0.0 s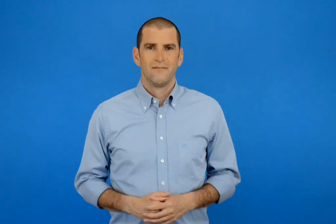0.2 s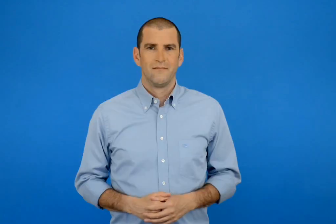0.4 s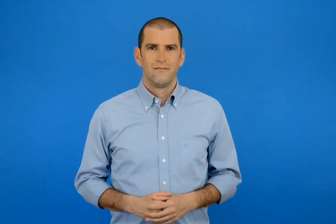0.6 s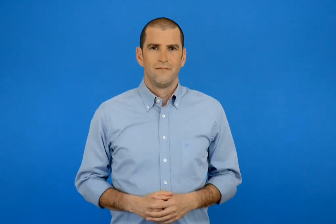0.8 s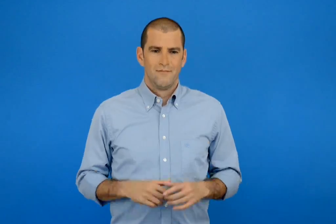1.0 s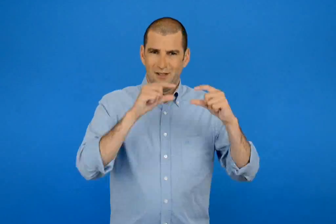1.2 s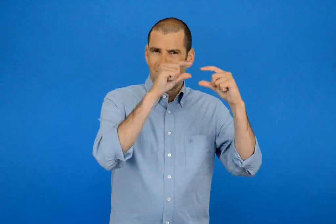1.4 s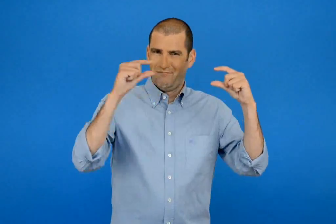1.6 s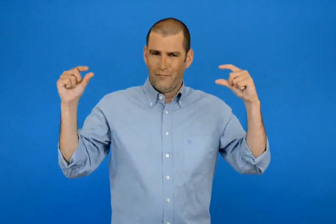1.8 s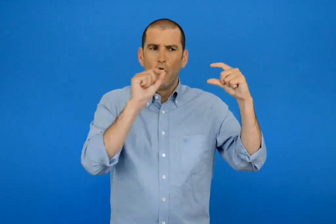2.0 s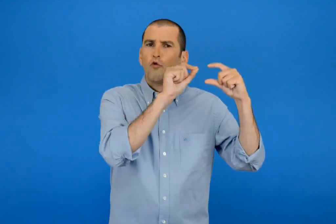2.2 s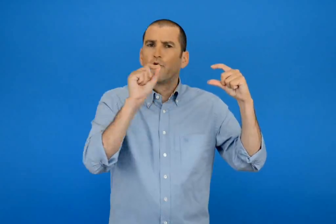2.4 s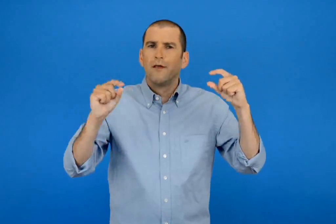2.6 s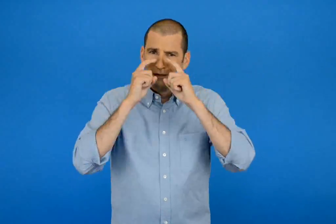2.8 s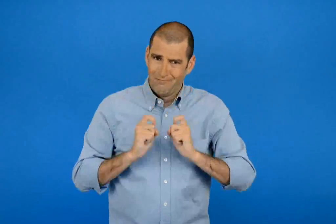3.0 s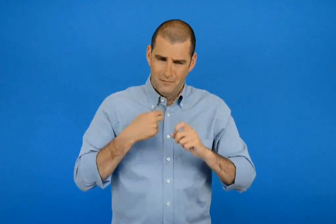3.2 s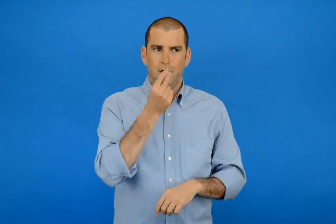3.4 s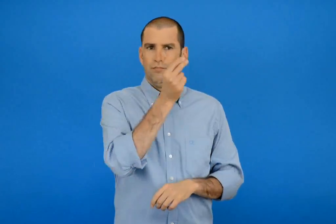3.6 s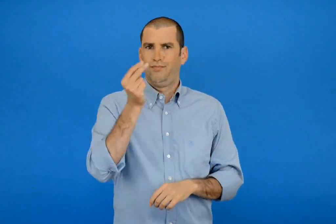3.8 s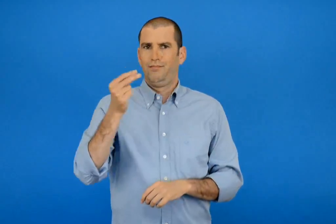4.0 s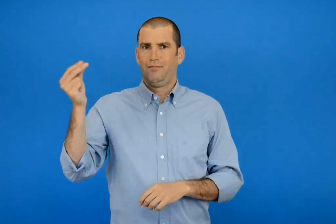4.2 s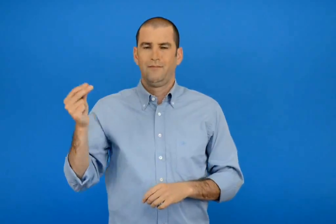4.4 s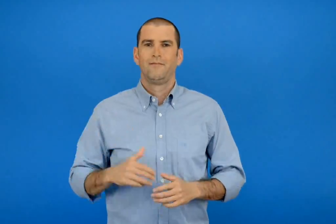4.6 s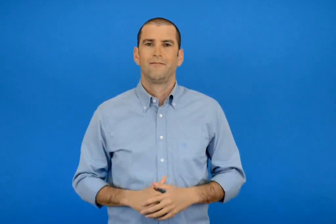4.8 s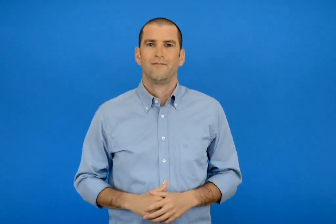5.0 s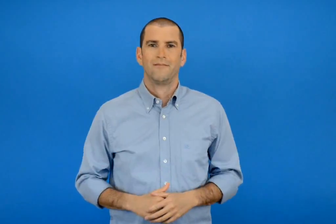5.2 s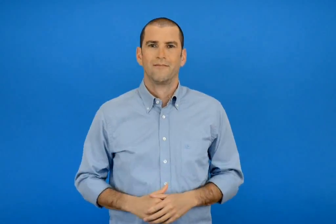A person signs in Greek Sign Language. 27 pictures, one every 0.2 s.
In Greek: ζωγραφίζω όσες κουκκίδες πρέπει
